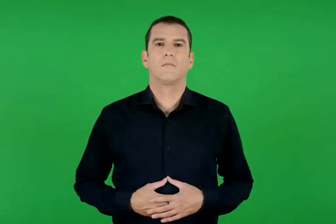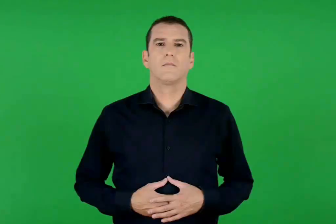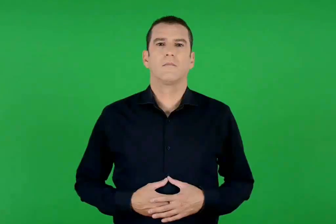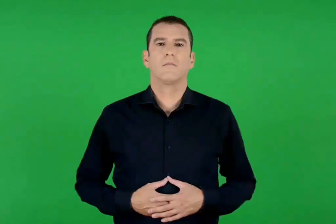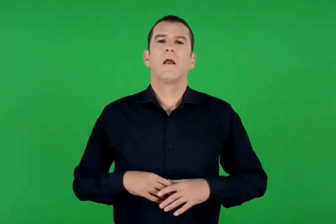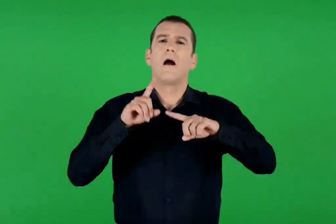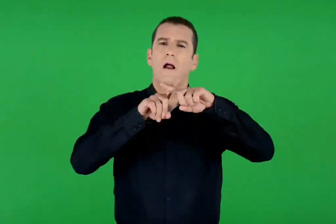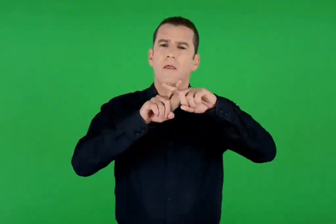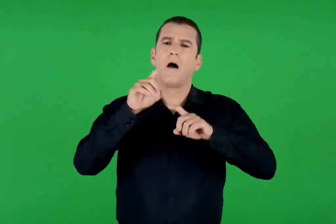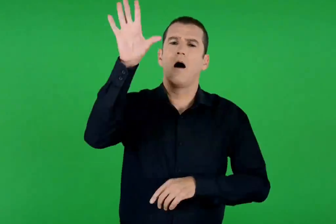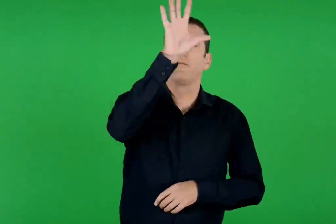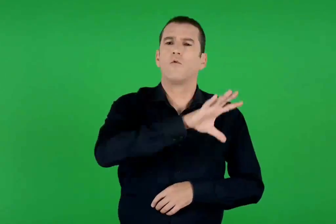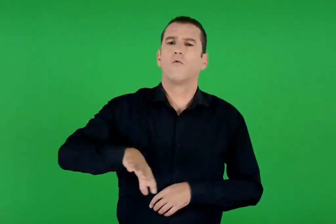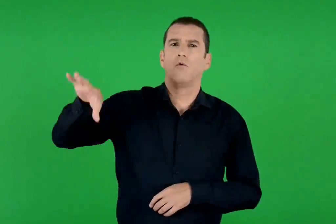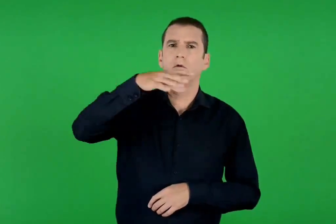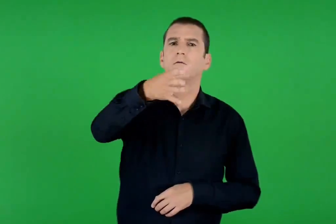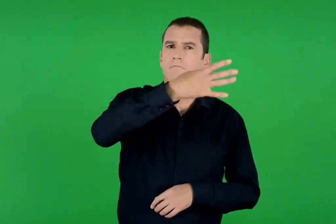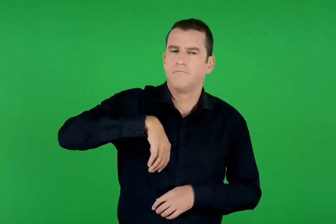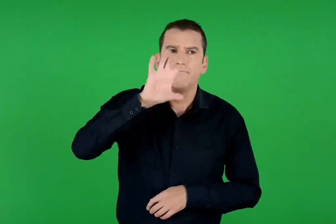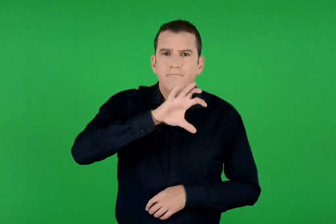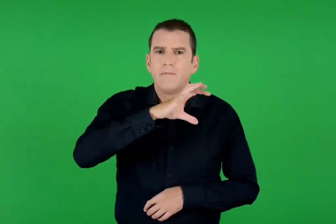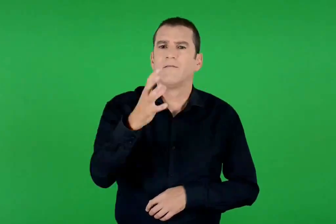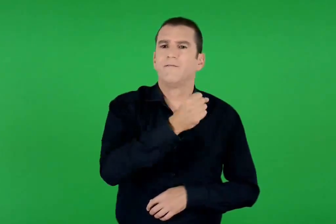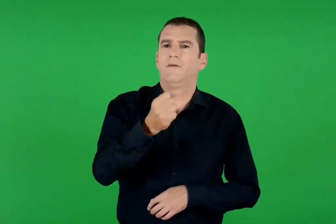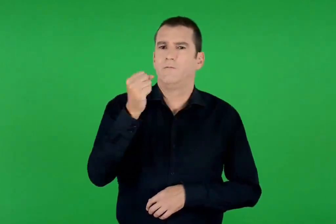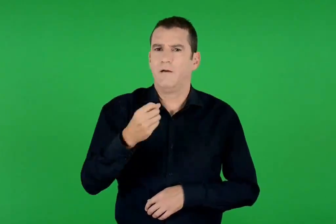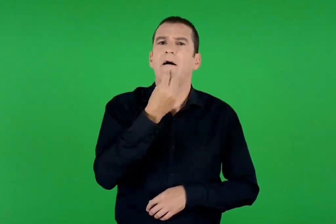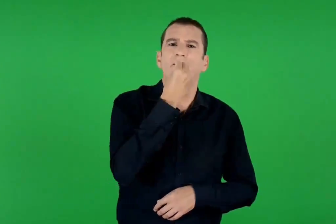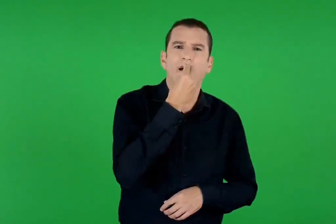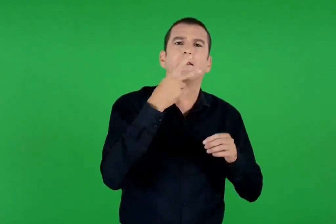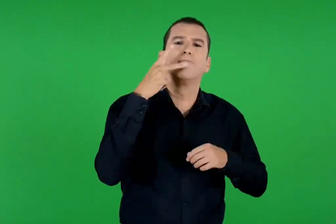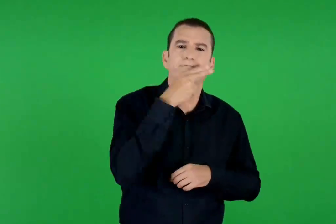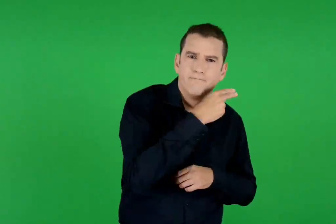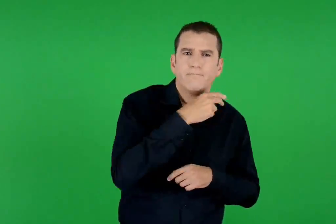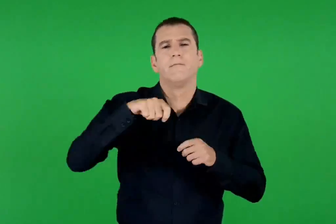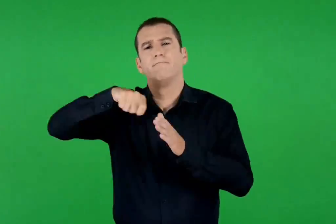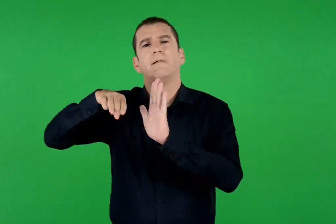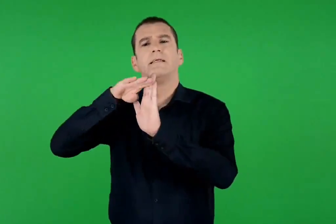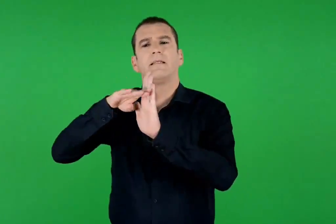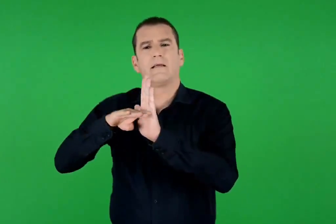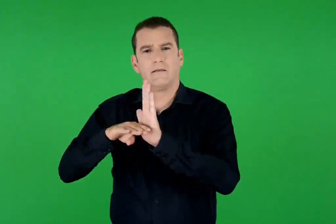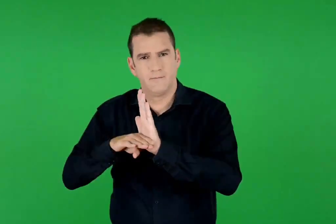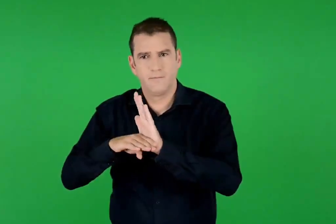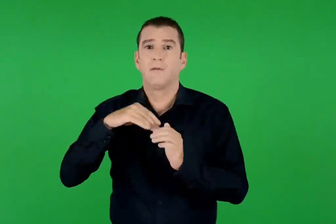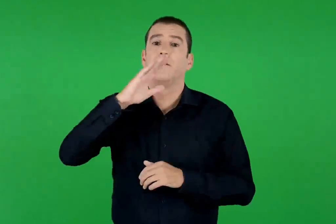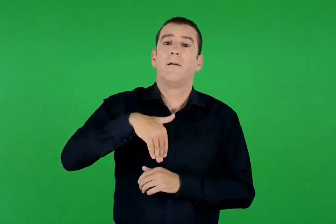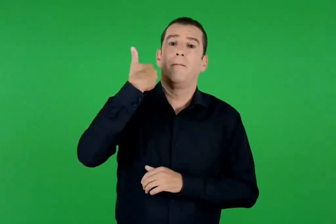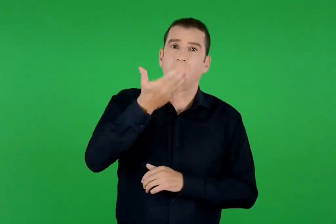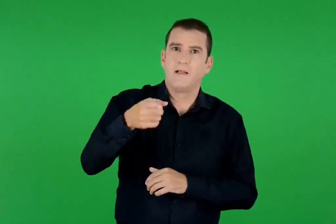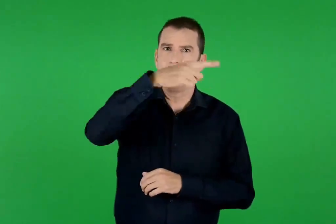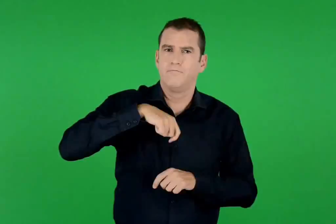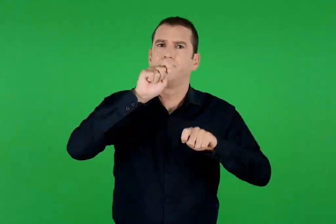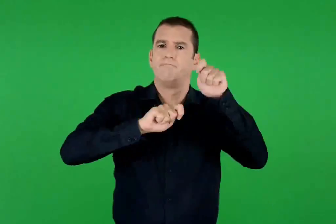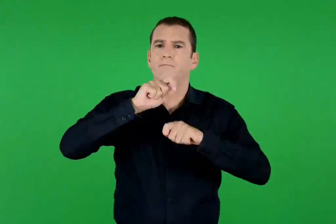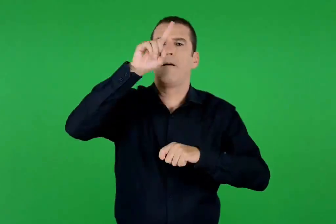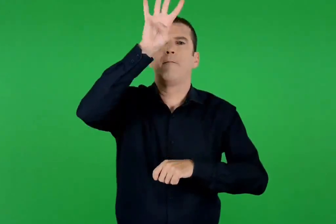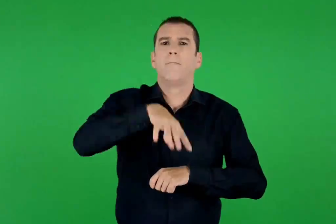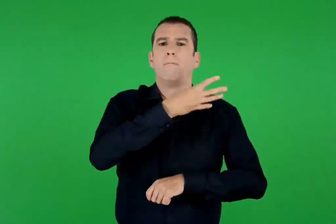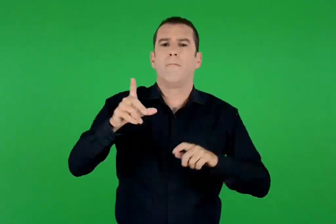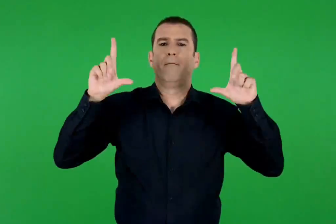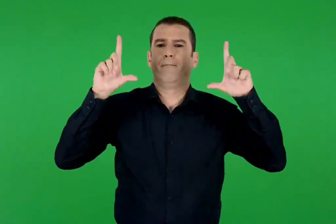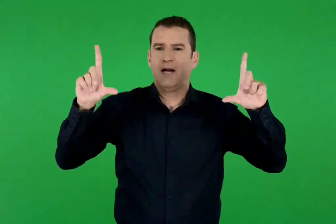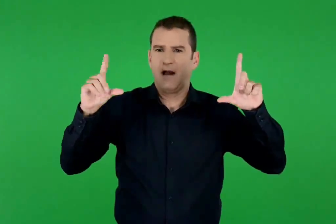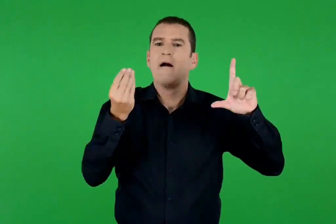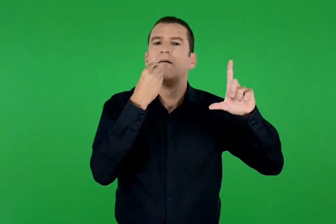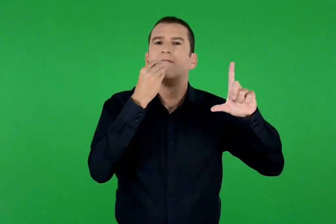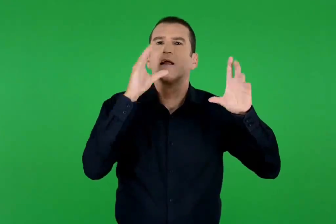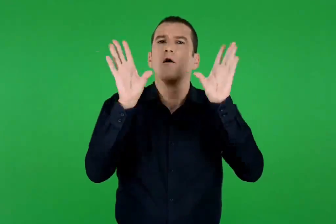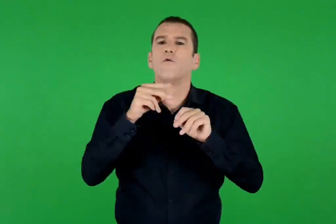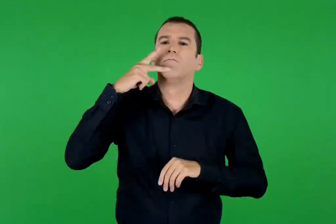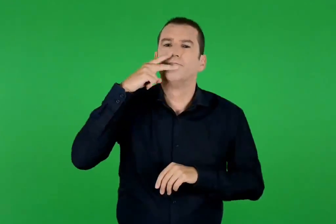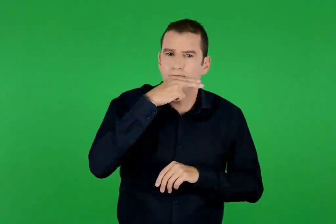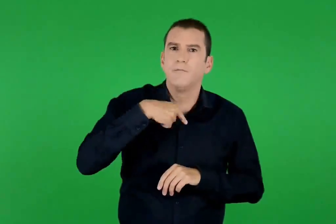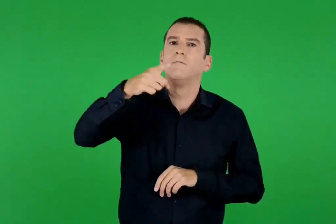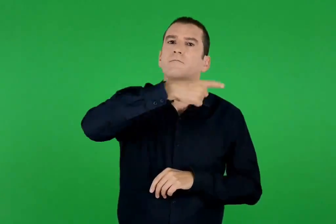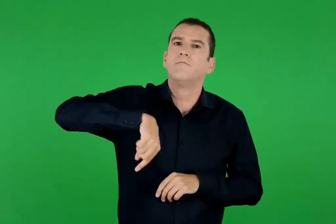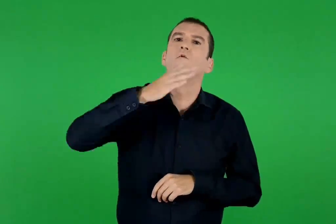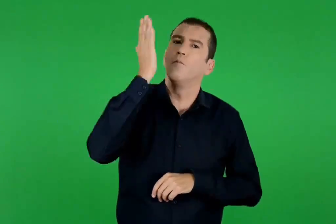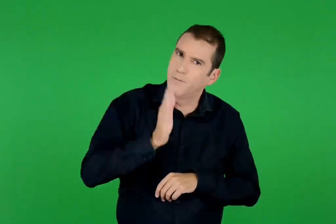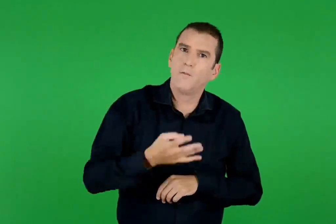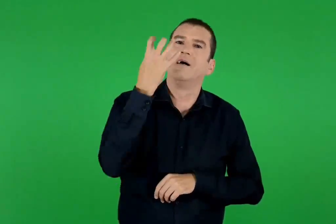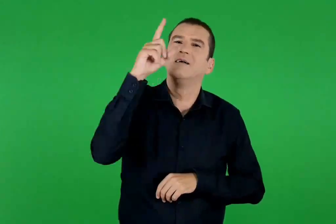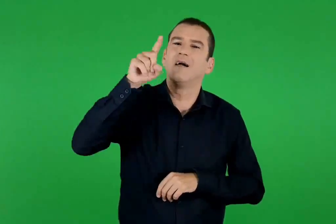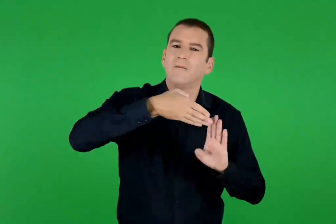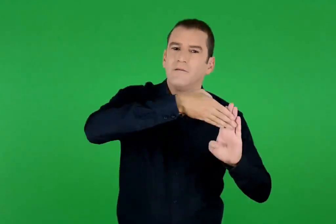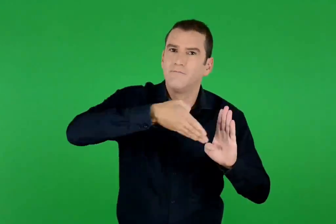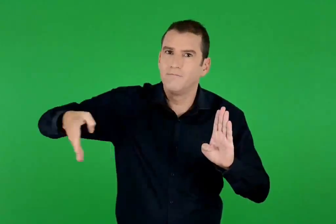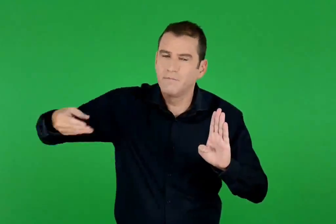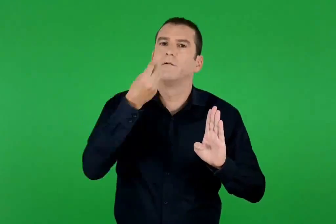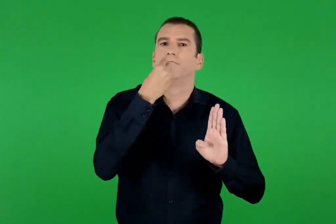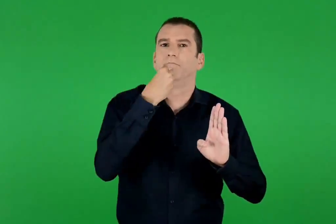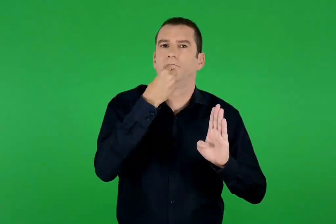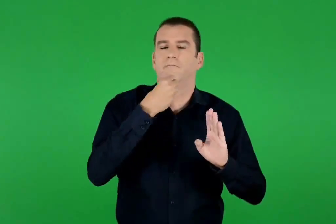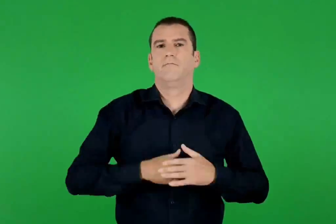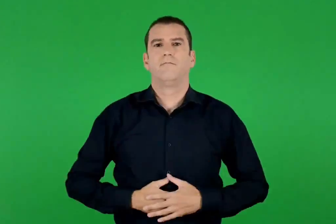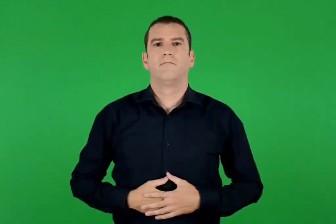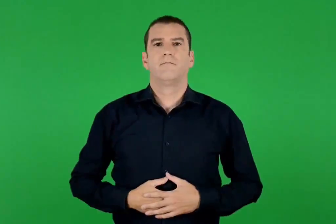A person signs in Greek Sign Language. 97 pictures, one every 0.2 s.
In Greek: βρίσκουμε νηστίσιμα φαγητά και συνταγές από όλη την ελλάδα. στη συνέχεια κάνουμε ένα πίνακα με φαγητά νηστίσιμα που μπορούμε να τρώμε κατά τη διάρκεια της σαρακοστής
